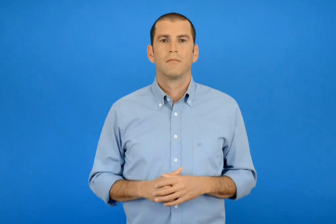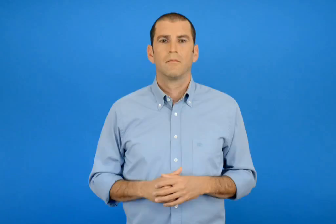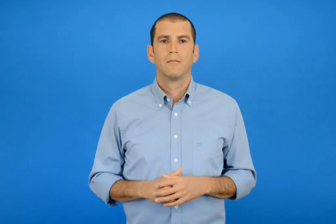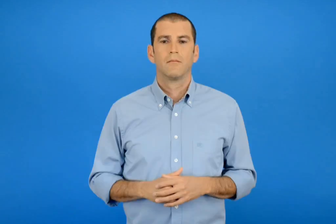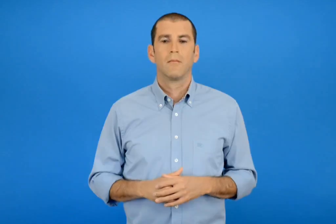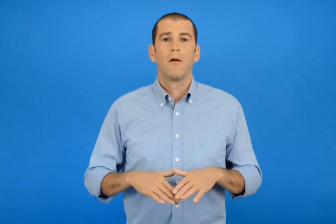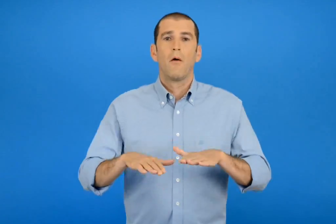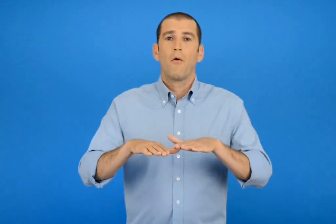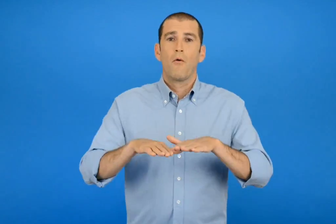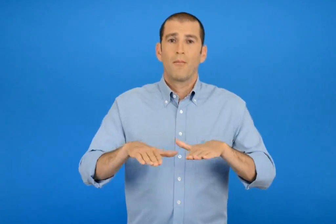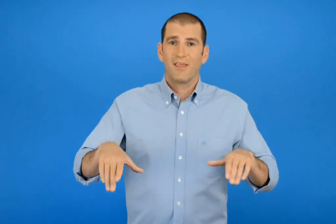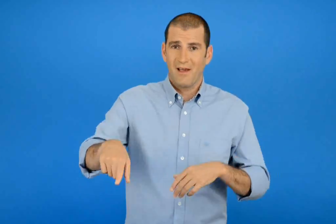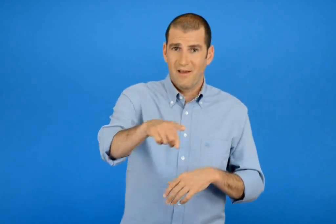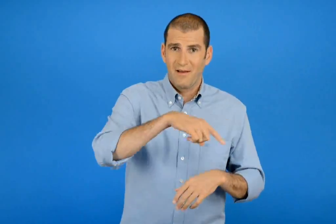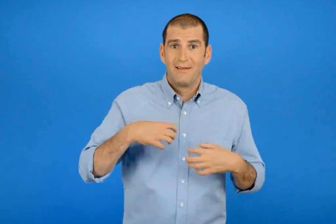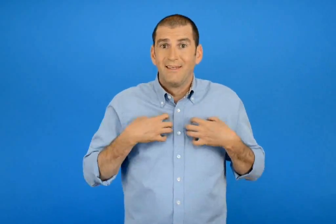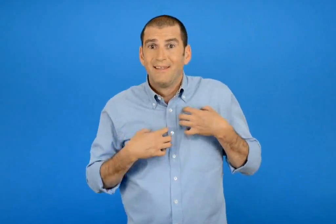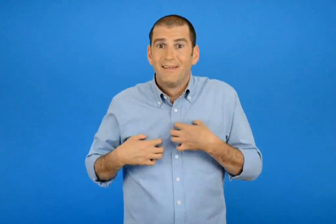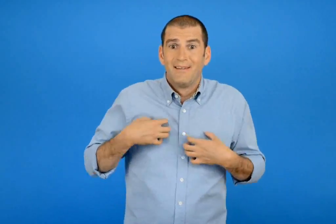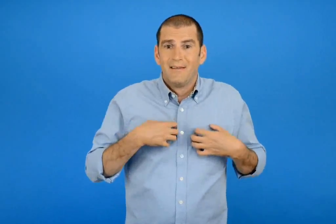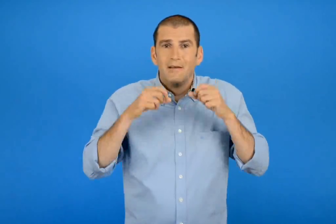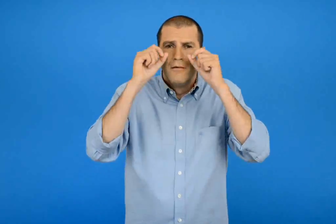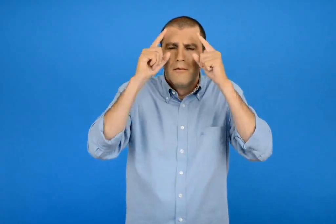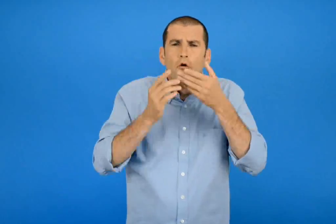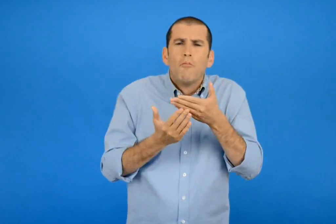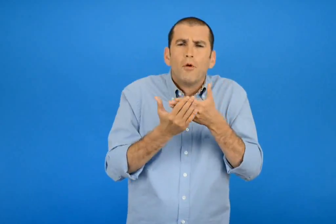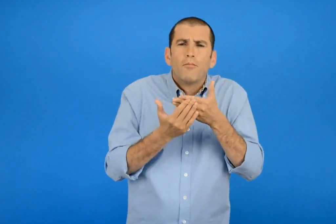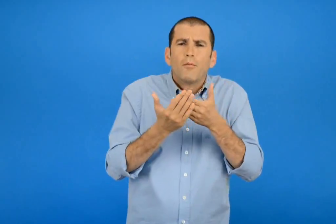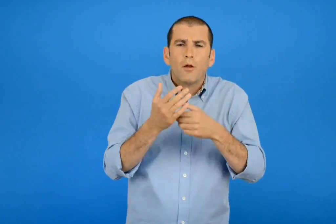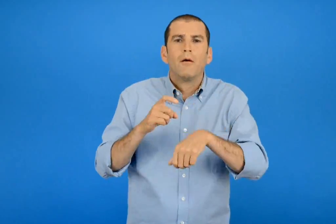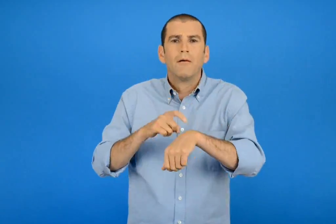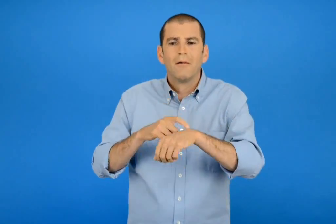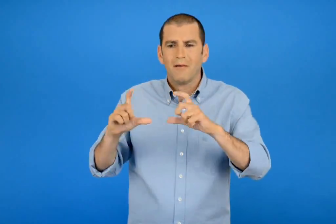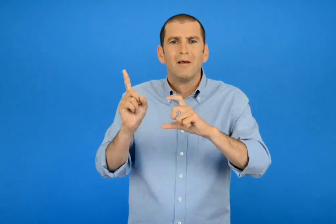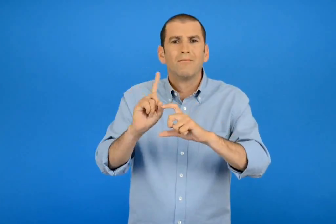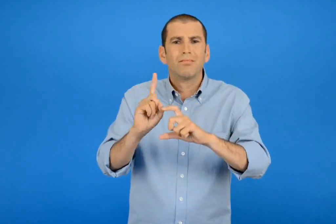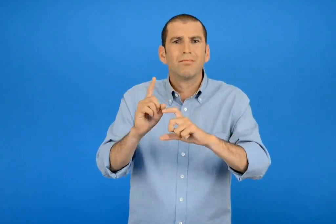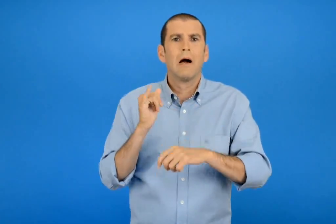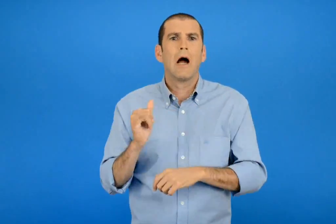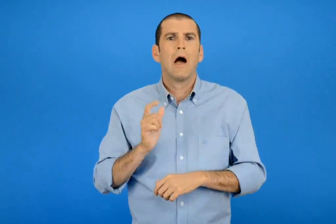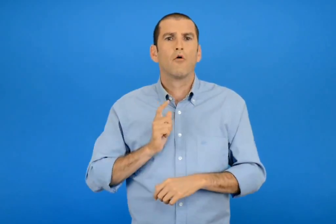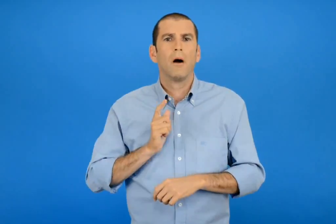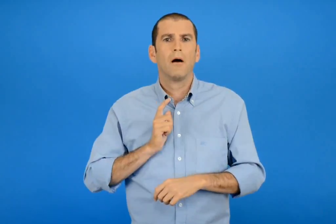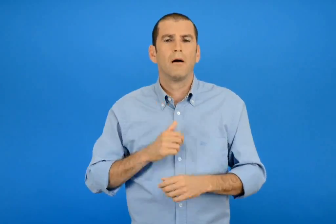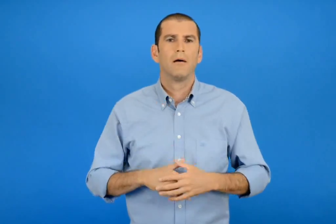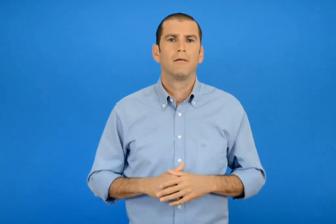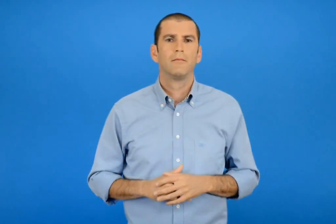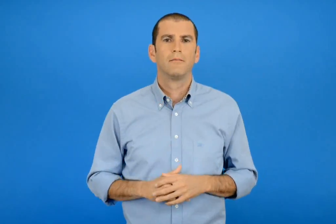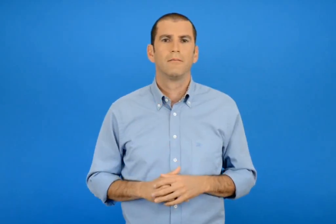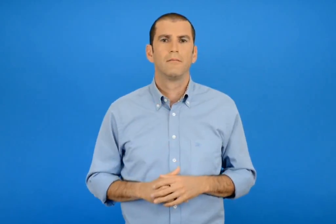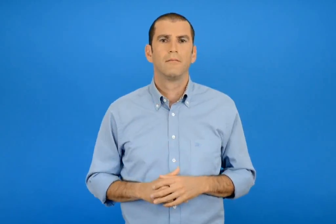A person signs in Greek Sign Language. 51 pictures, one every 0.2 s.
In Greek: από την ανυπομονησία τους όλα τα παιδιά ξυπνήσαν πρωί πρωί πριν ακόμη χτυπήσει το ξυπνητήρι
